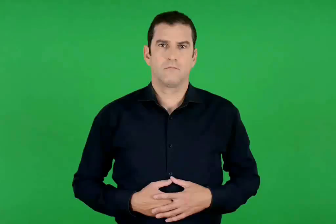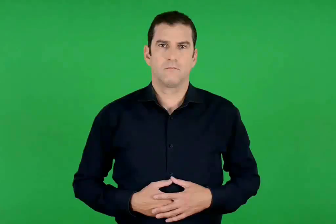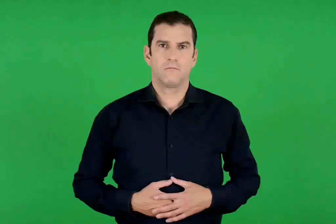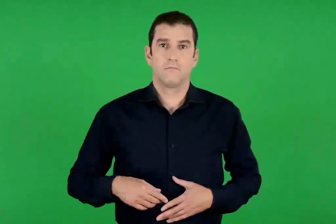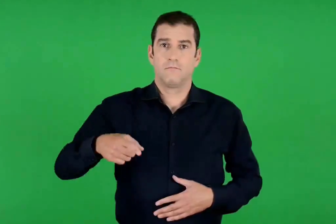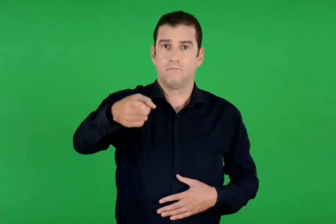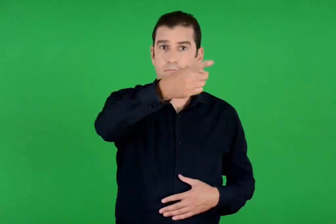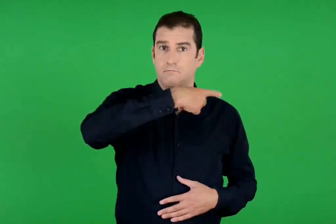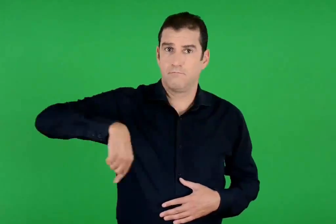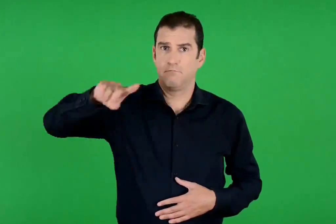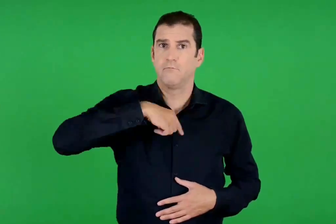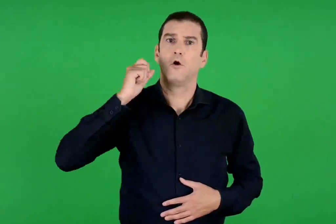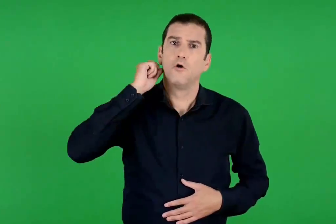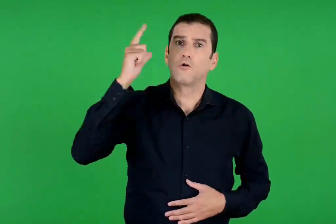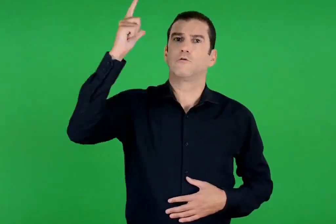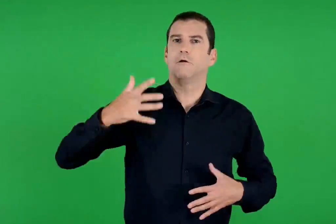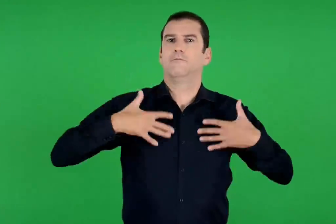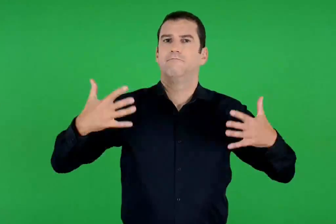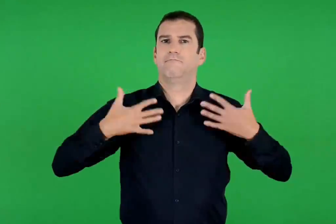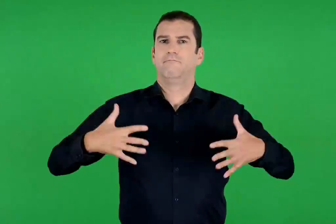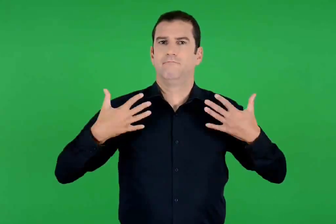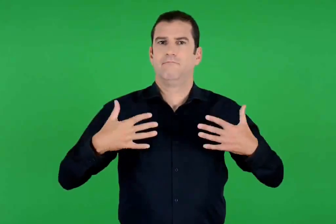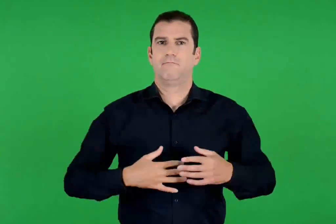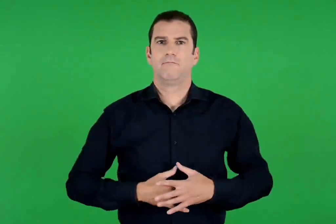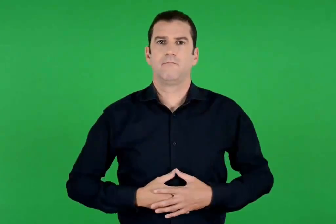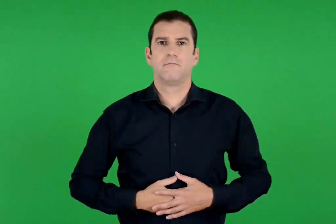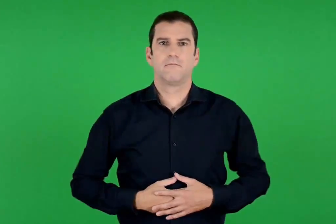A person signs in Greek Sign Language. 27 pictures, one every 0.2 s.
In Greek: χαιρόμαστε γιορτάζοντας
